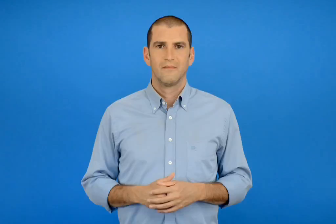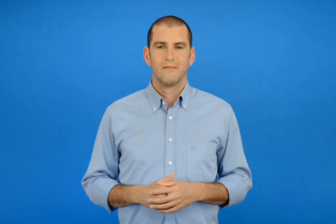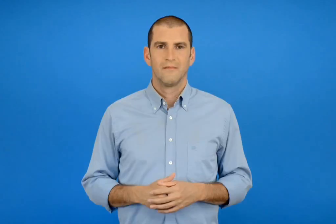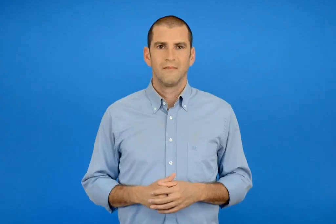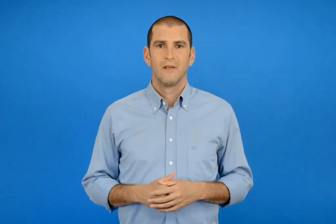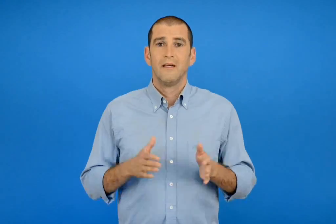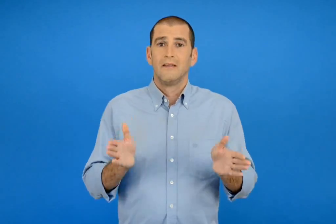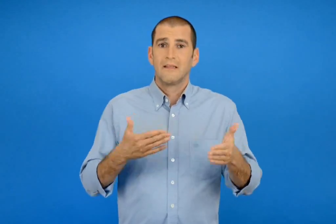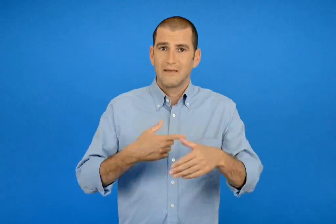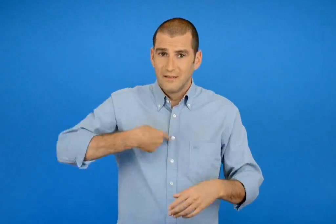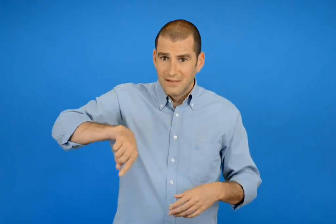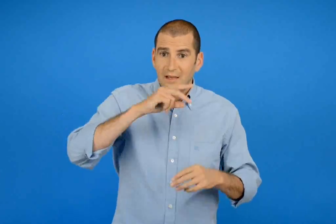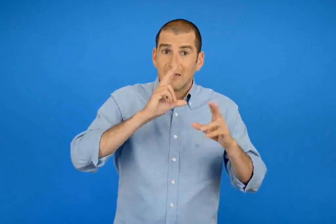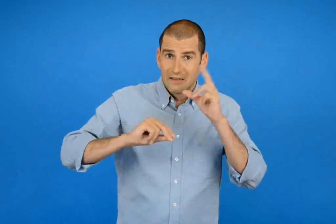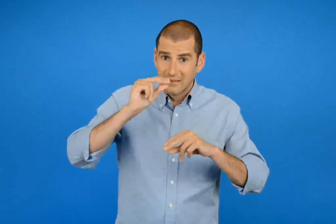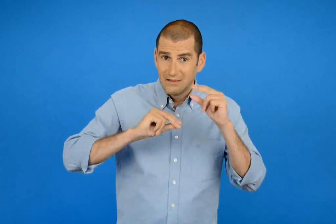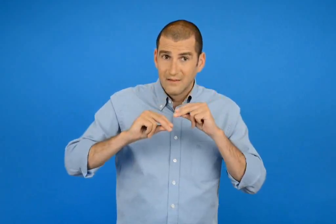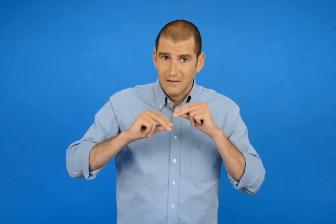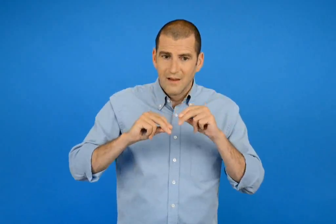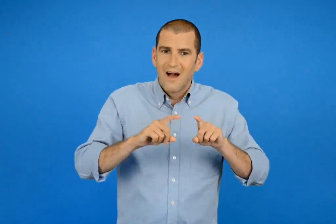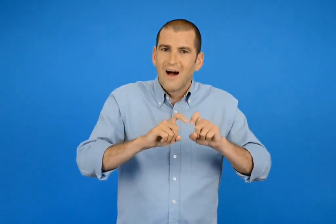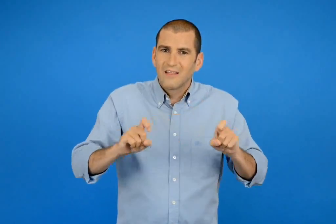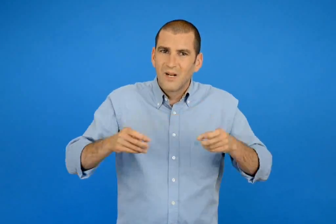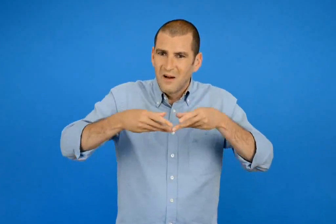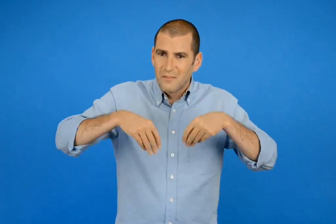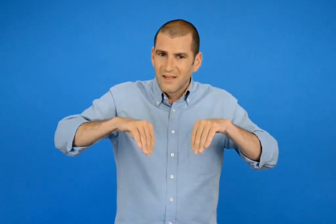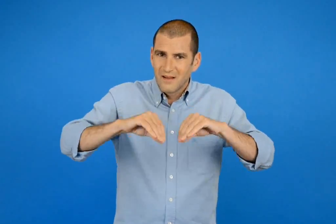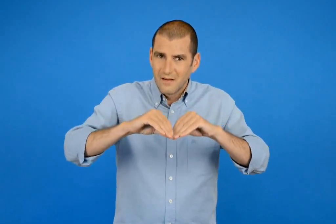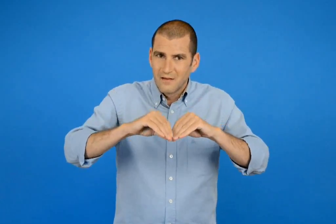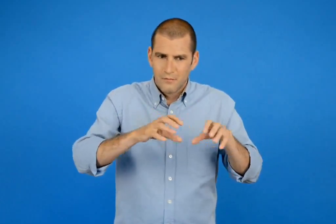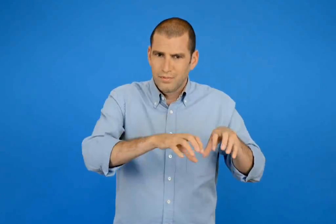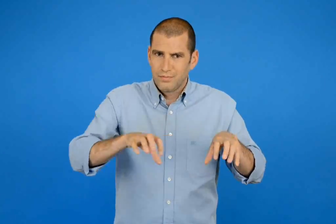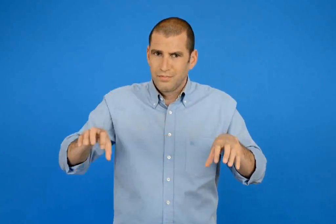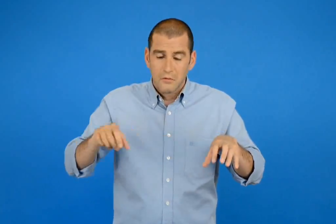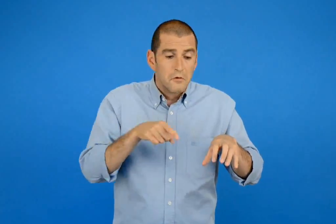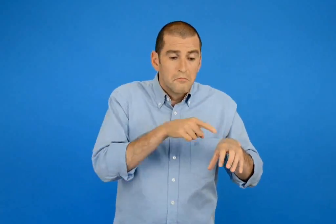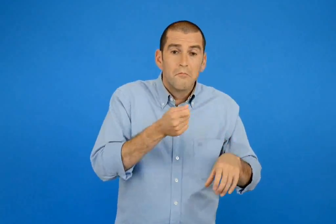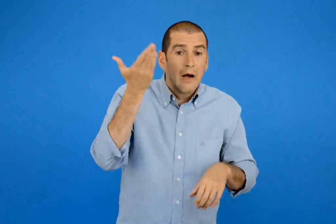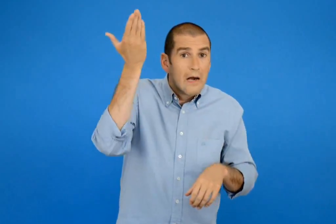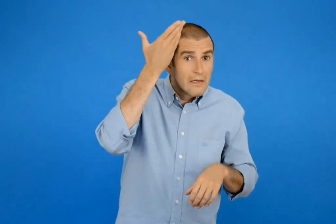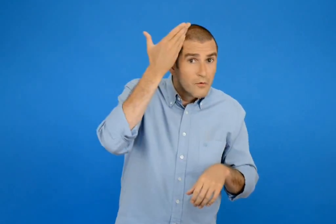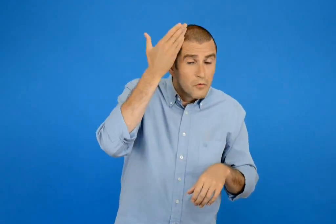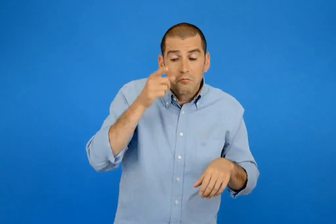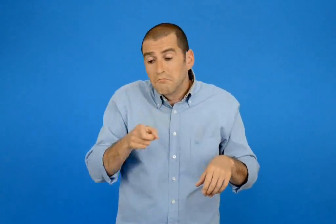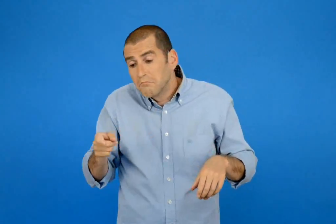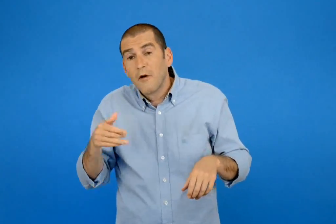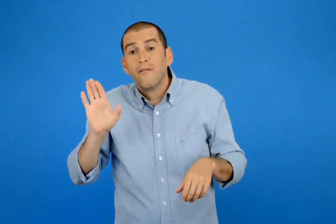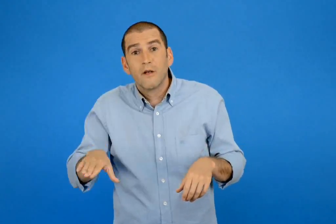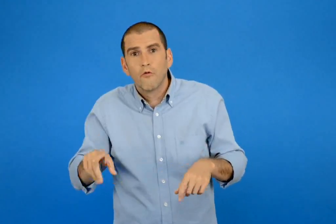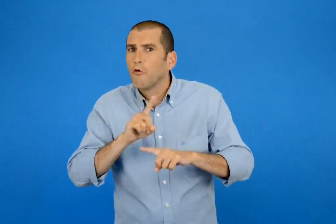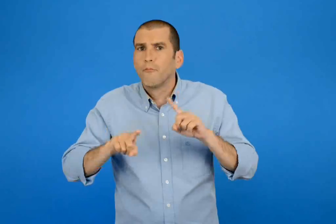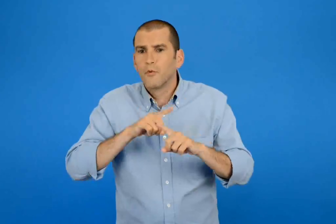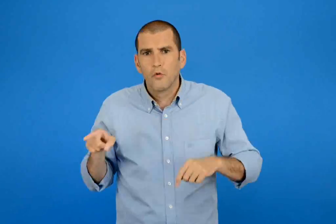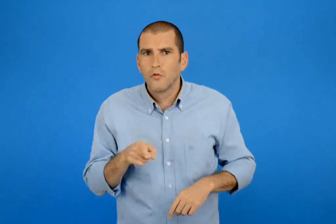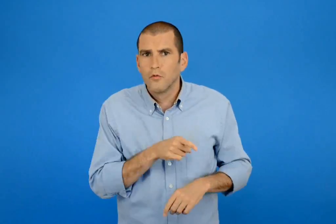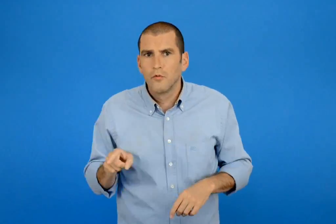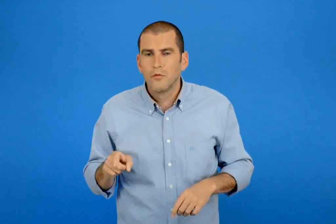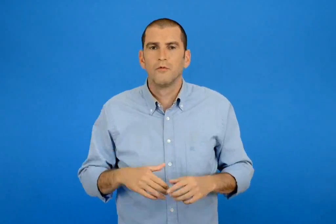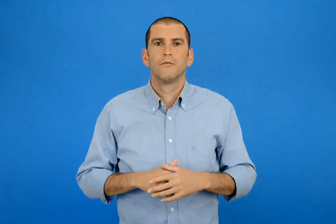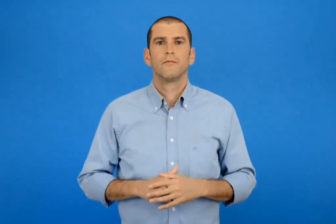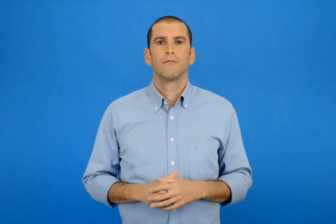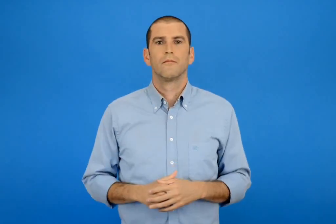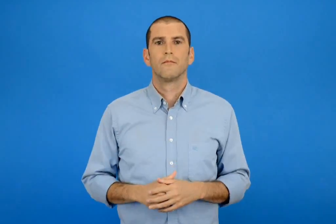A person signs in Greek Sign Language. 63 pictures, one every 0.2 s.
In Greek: συζητάμε στην τάξη ποιό από όλα τα πήλινα αντικείμενα είναι το πιο ακριβό η το πιο φτηνό
